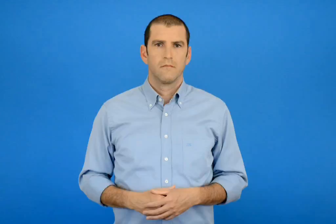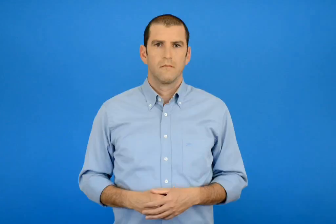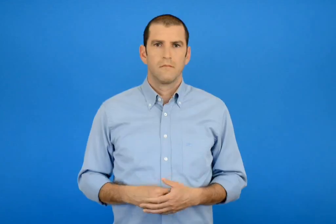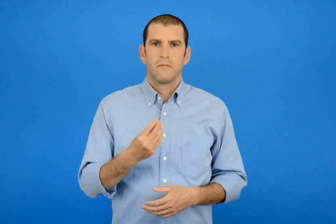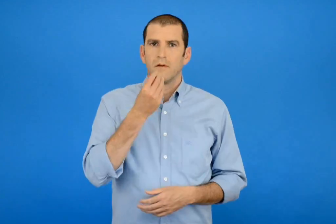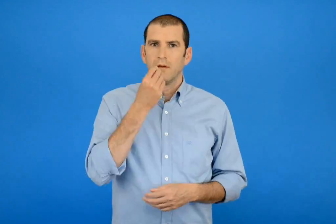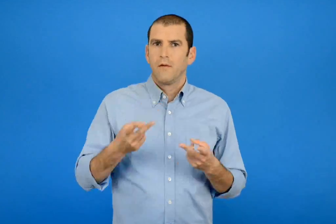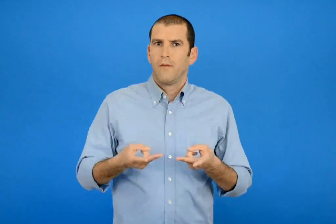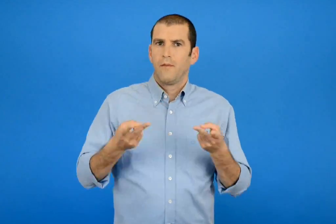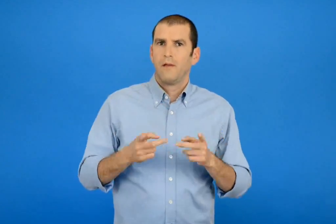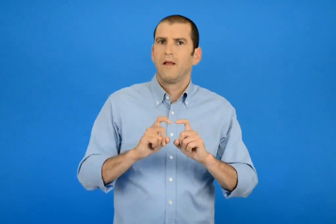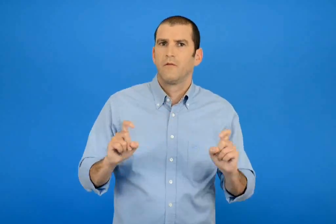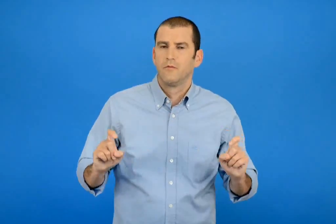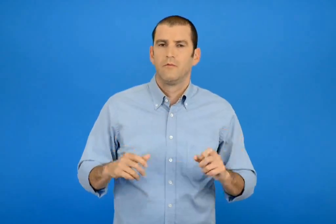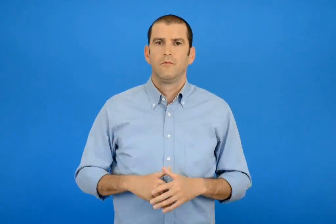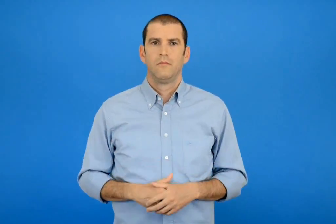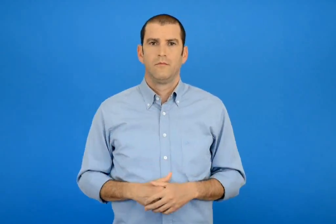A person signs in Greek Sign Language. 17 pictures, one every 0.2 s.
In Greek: είδος κολατσιού
